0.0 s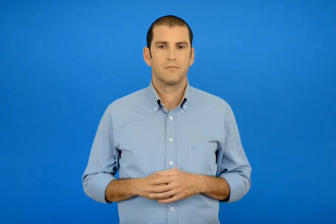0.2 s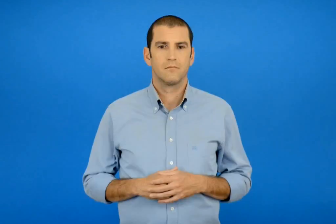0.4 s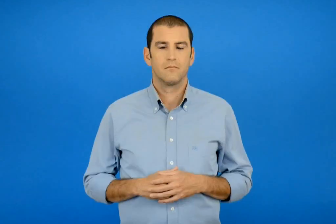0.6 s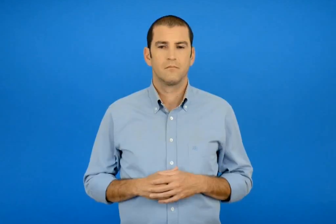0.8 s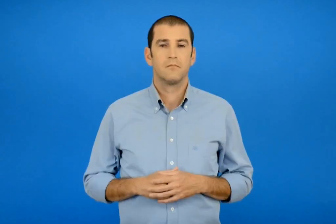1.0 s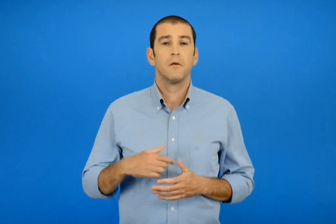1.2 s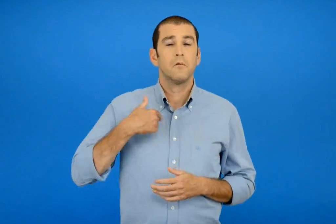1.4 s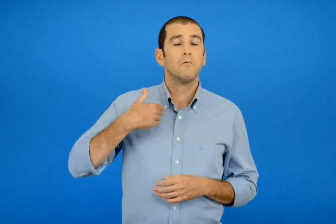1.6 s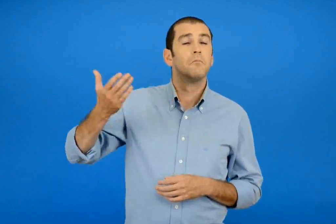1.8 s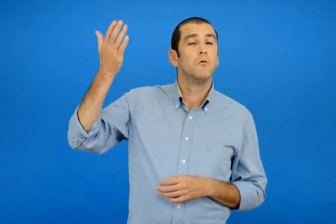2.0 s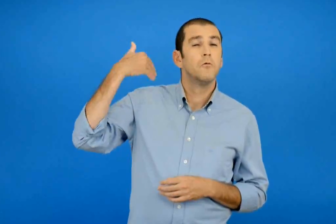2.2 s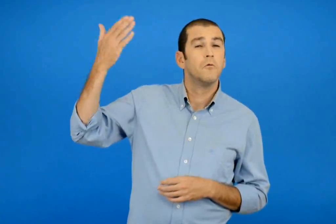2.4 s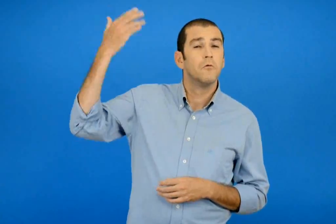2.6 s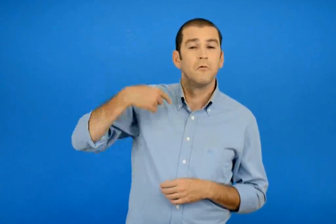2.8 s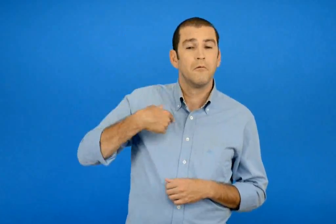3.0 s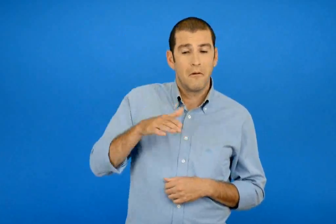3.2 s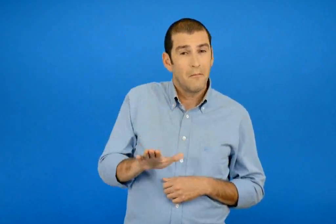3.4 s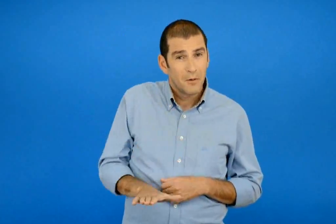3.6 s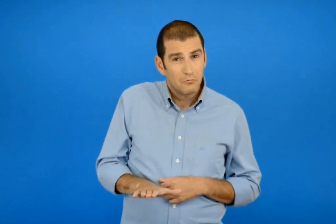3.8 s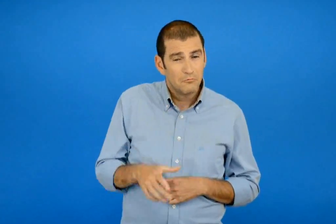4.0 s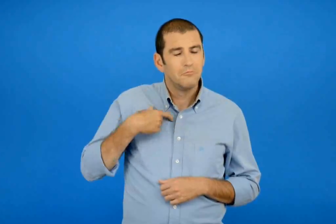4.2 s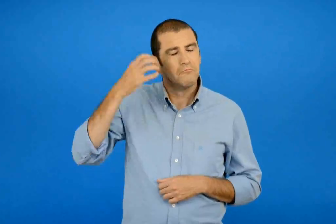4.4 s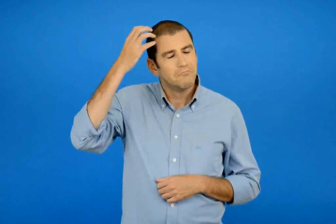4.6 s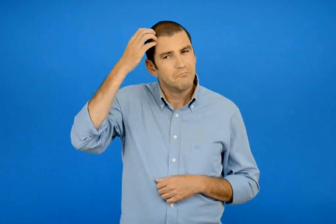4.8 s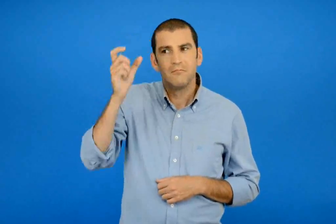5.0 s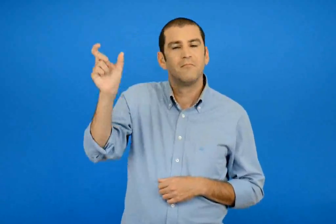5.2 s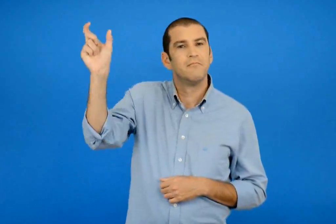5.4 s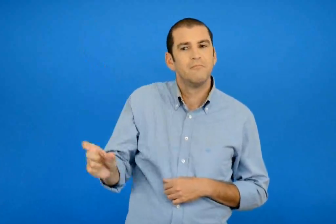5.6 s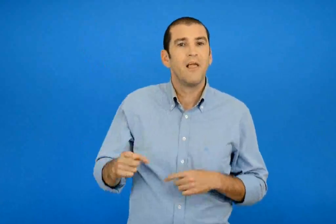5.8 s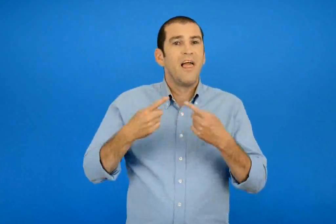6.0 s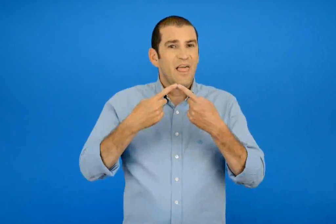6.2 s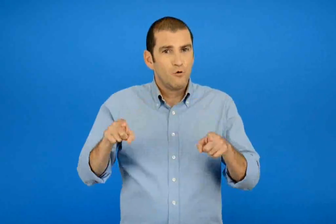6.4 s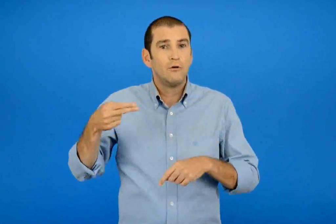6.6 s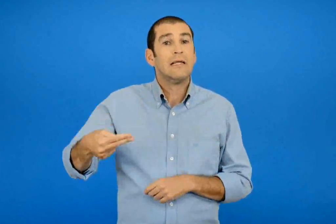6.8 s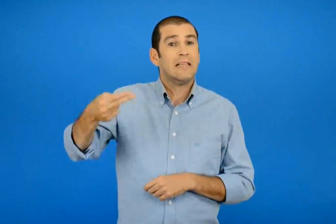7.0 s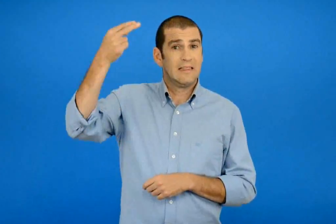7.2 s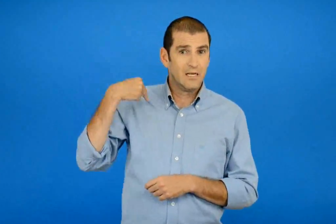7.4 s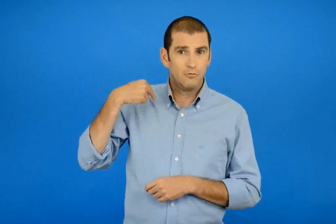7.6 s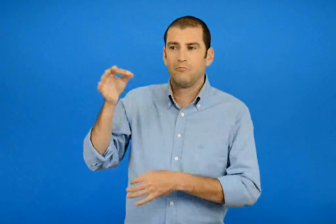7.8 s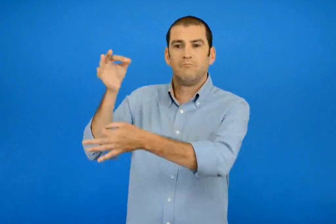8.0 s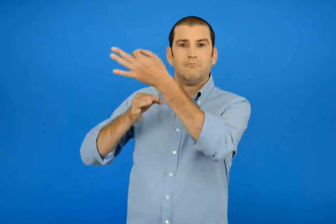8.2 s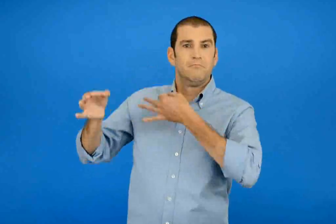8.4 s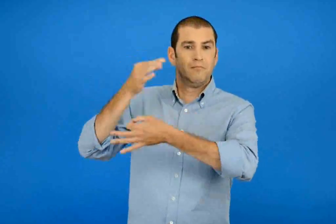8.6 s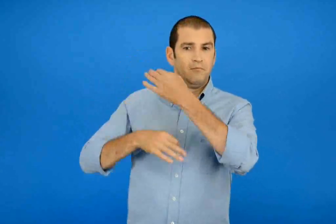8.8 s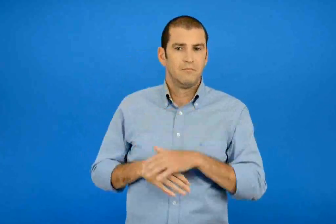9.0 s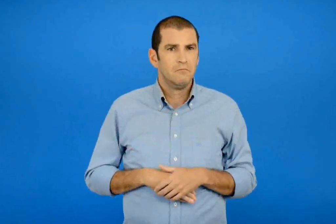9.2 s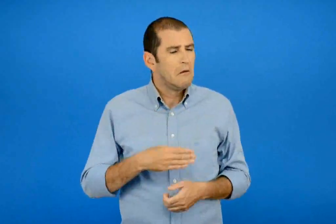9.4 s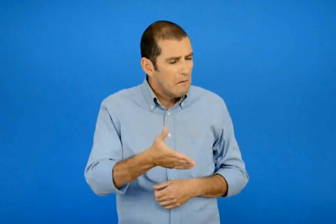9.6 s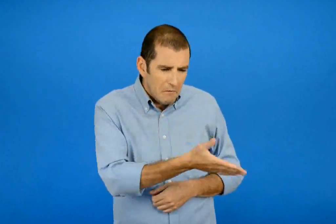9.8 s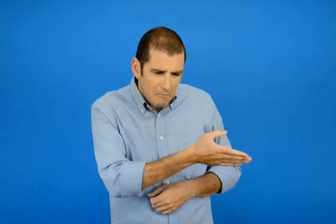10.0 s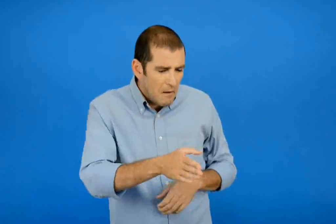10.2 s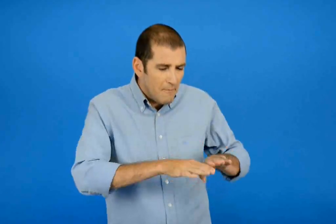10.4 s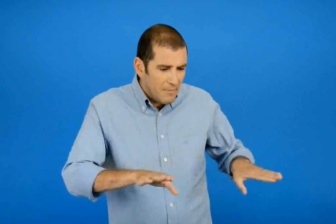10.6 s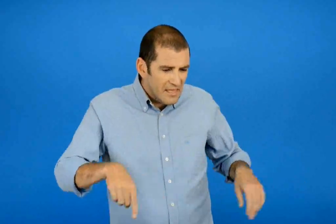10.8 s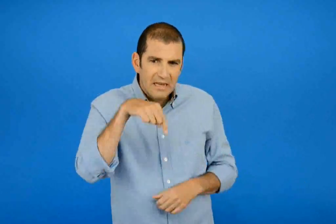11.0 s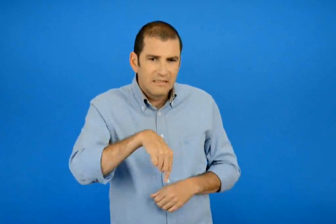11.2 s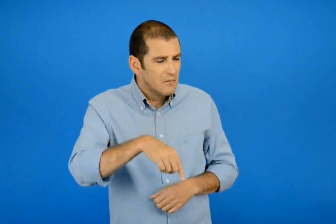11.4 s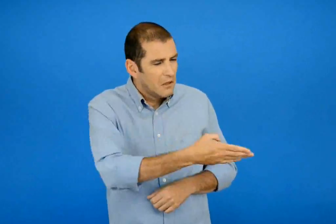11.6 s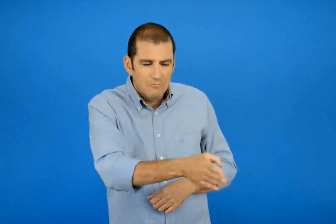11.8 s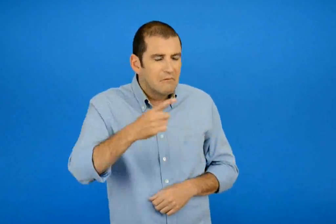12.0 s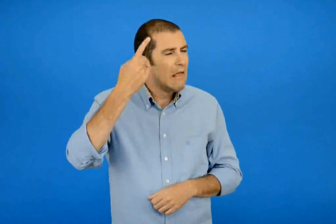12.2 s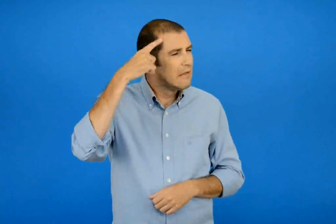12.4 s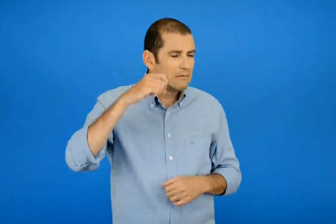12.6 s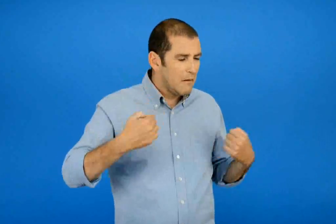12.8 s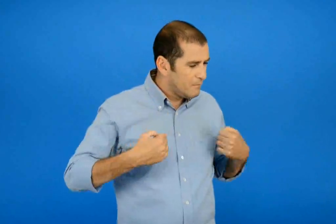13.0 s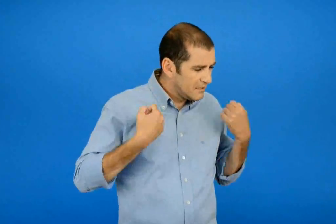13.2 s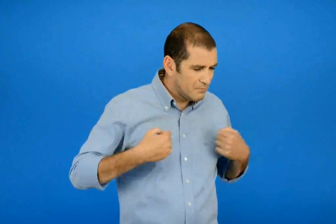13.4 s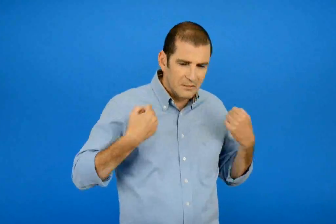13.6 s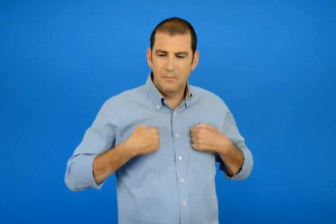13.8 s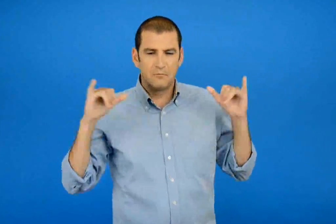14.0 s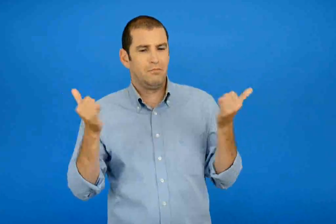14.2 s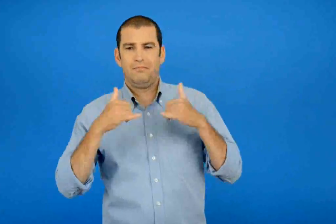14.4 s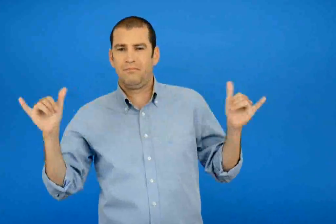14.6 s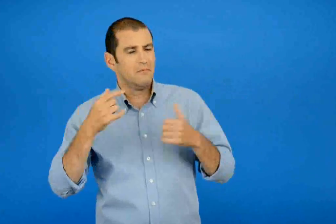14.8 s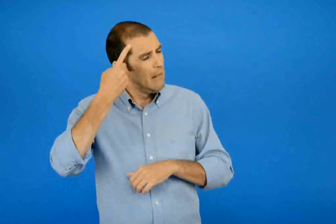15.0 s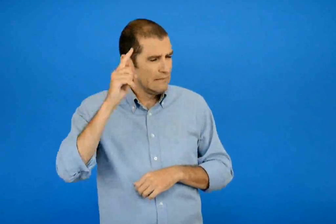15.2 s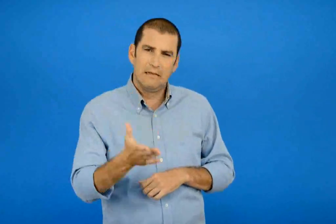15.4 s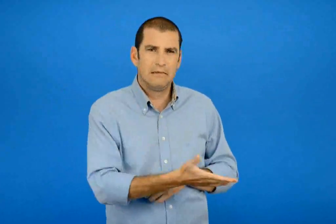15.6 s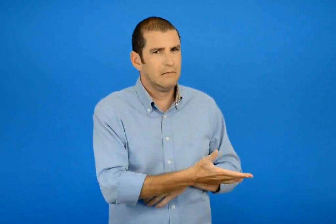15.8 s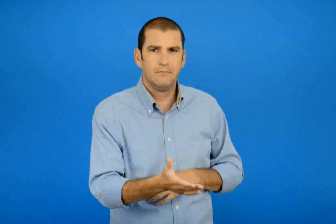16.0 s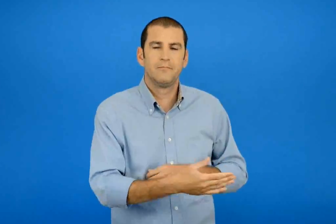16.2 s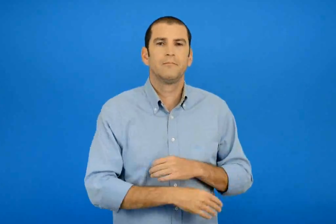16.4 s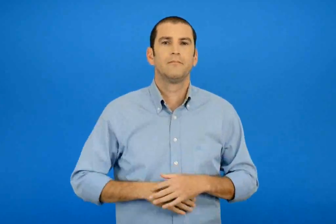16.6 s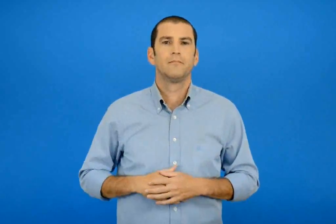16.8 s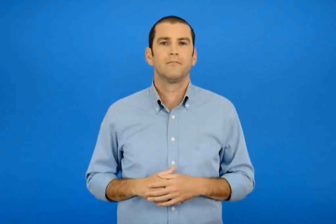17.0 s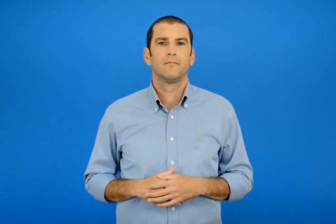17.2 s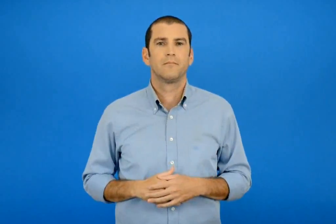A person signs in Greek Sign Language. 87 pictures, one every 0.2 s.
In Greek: από τότε που ήμουν πιτσιρίκας θυμάμαι το θείο τον ντίνο να λέει α εσείς τα σημερινά παιδιά δεν ξέρετε να παίξετε να ξεφαντώσετε
